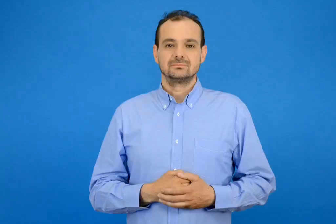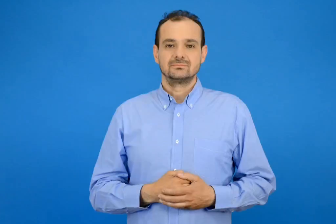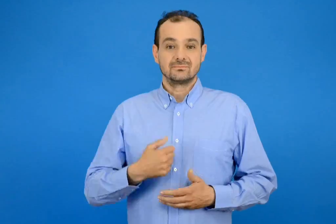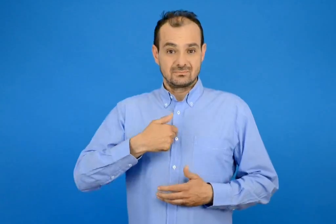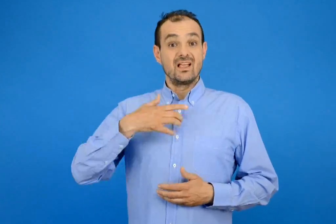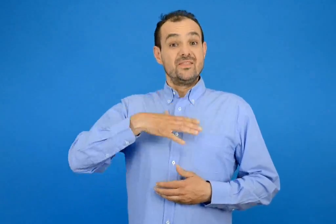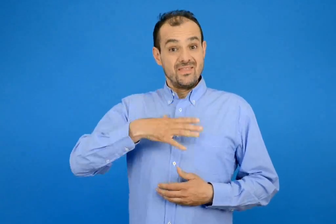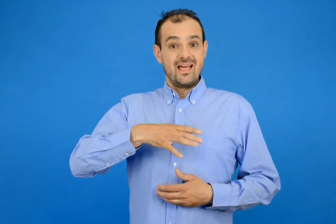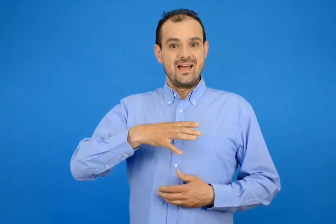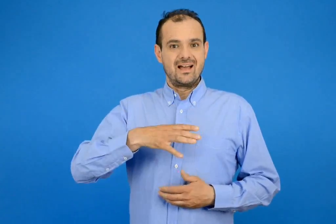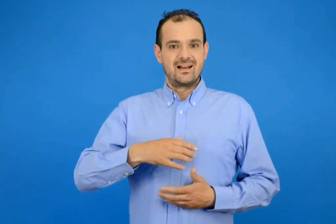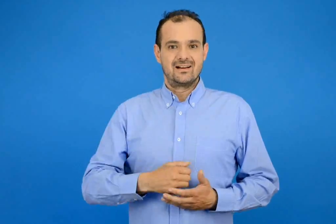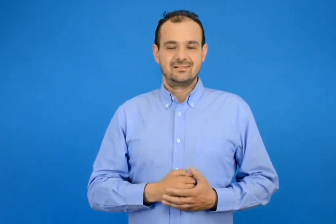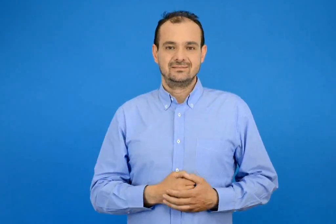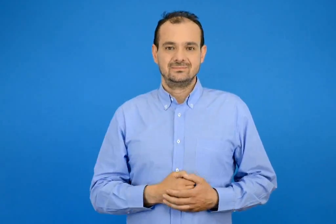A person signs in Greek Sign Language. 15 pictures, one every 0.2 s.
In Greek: θα ήθελα
